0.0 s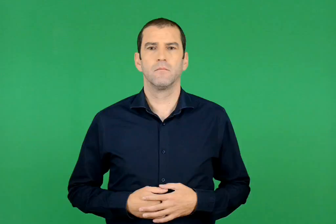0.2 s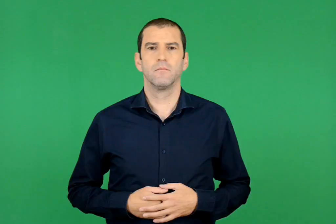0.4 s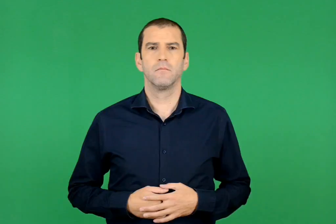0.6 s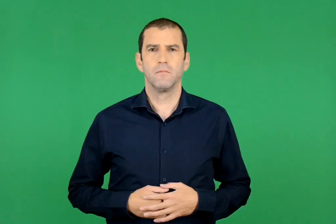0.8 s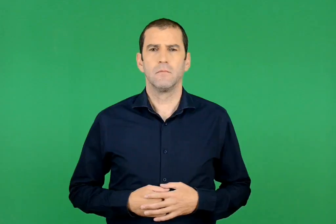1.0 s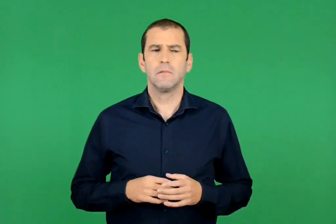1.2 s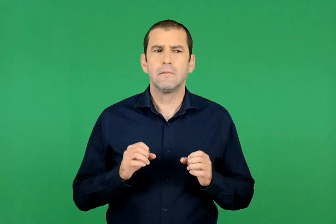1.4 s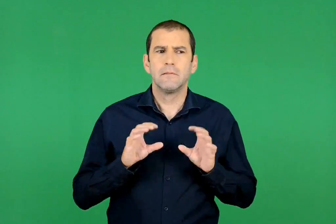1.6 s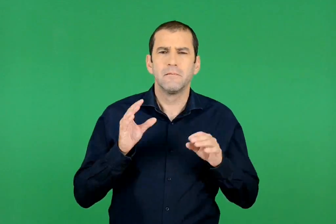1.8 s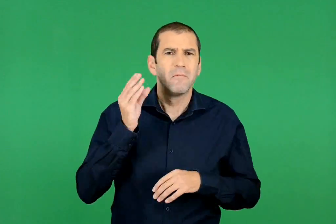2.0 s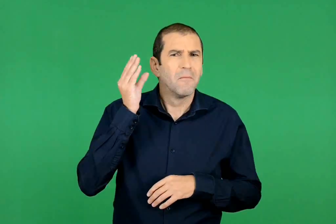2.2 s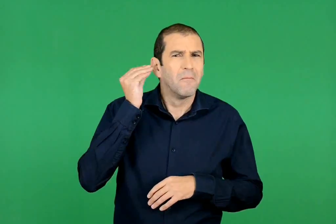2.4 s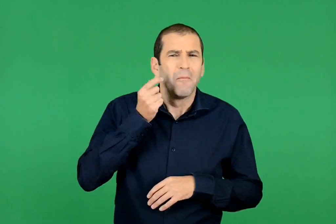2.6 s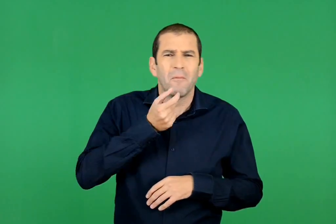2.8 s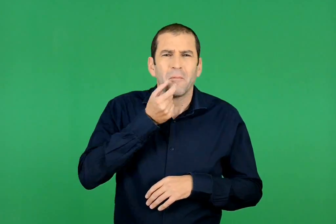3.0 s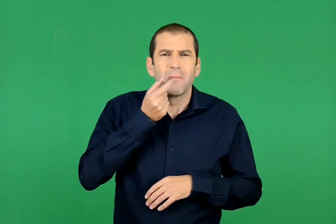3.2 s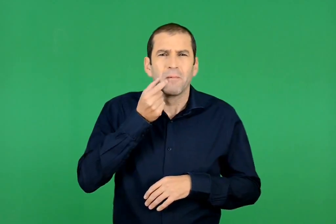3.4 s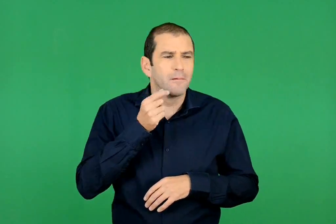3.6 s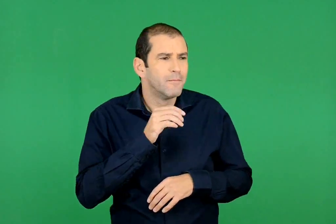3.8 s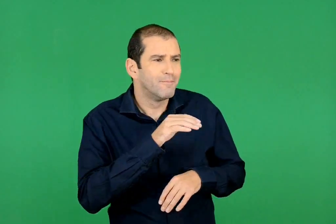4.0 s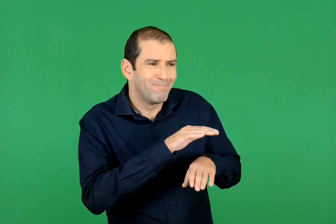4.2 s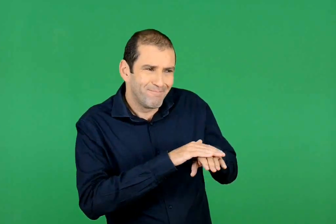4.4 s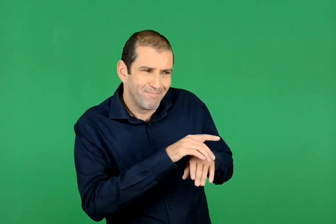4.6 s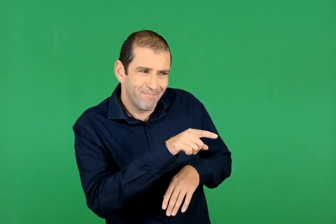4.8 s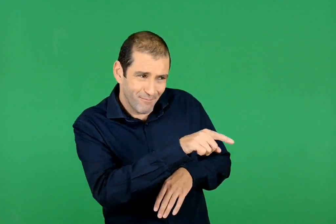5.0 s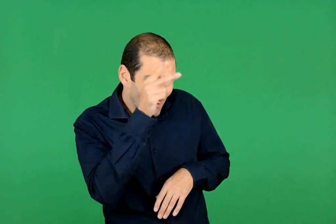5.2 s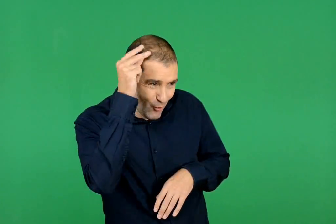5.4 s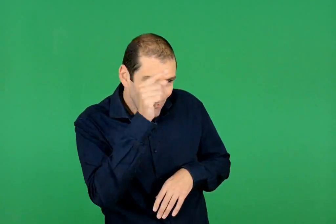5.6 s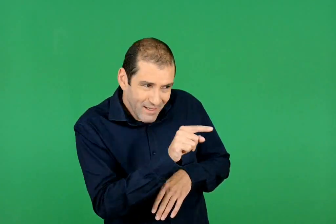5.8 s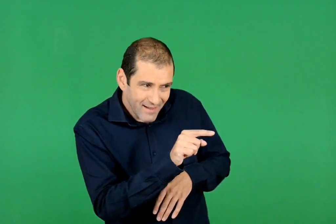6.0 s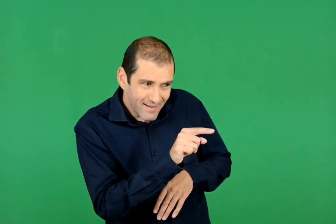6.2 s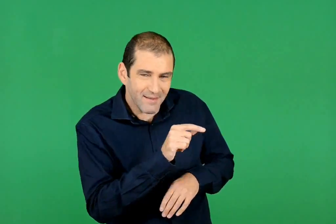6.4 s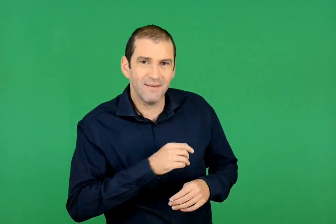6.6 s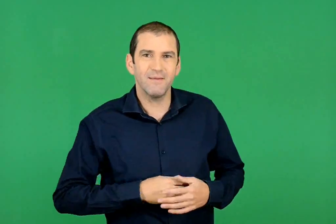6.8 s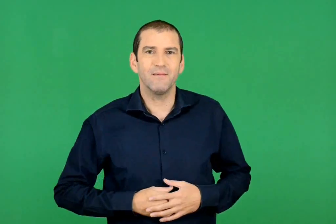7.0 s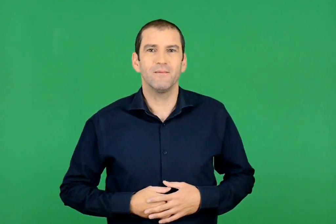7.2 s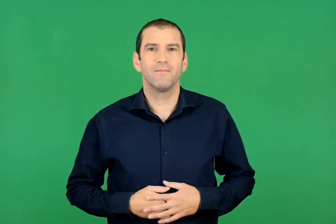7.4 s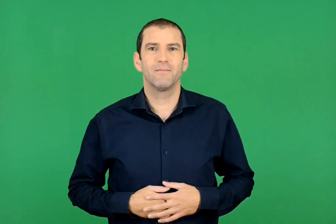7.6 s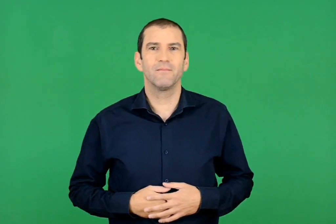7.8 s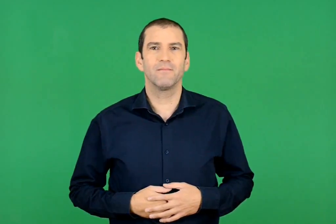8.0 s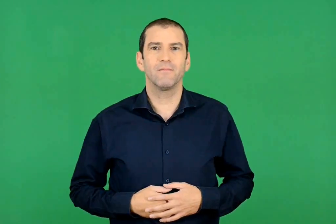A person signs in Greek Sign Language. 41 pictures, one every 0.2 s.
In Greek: συγνώμη άκουσε τότε μια ψιλή φωνίτσα. εσύ είσαι η λουκία ;
